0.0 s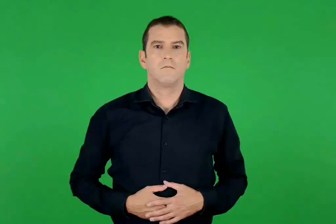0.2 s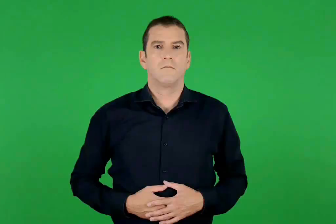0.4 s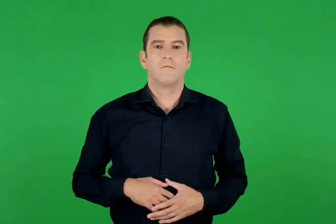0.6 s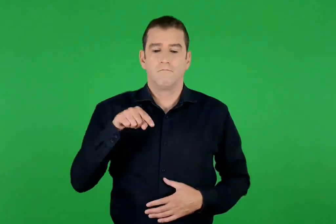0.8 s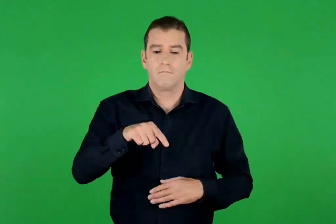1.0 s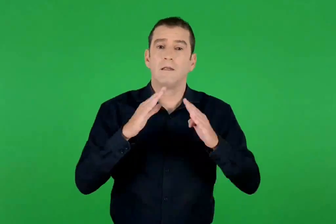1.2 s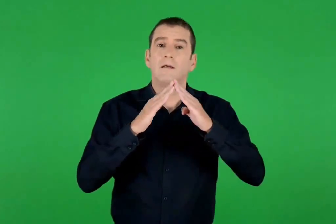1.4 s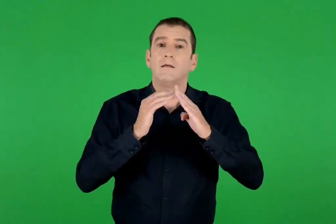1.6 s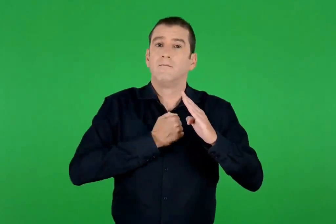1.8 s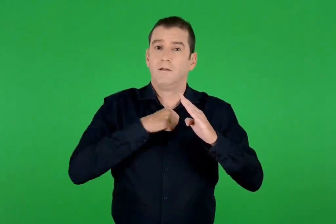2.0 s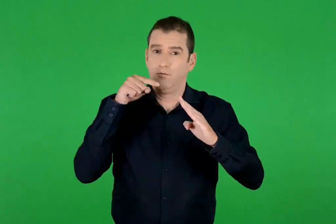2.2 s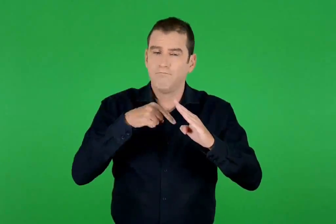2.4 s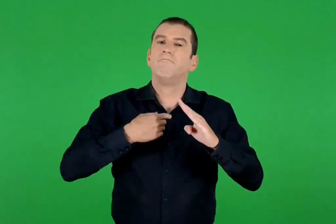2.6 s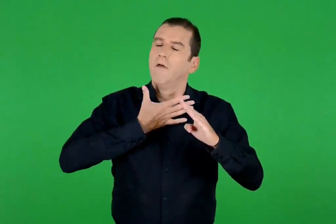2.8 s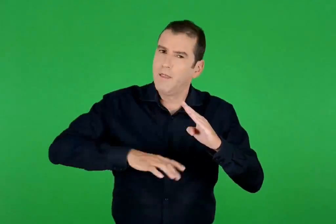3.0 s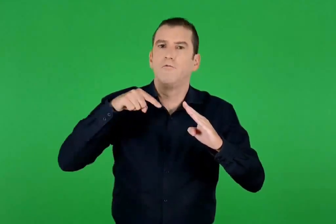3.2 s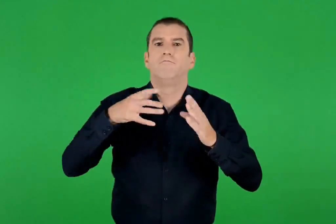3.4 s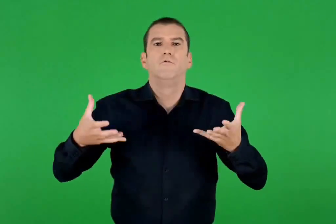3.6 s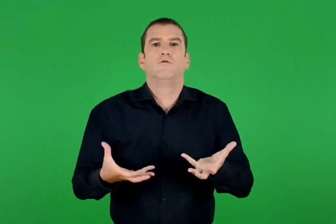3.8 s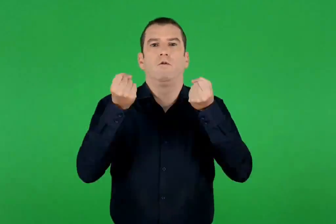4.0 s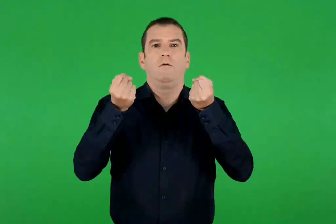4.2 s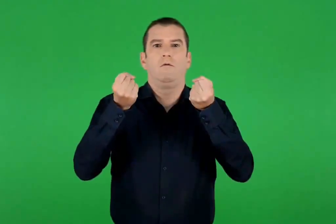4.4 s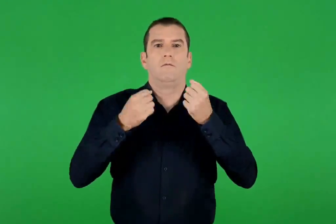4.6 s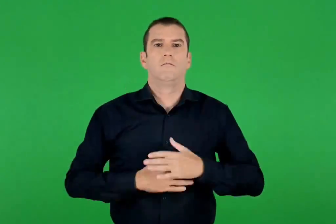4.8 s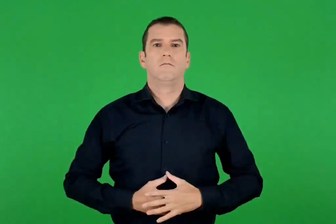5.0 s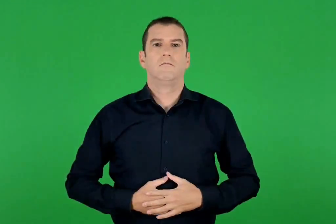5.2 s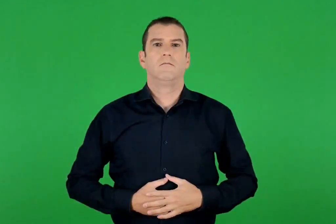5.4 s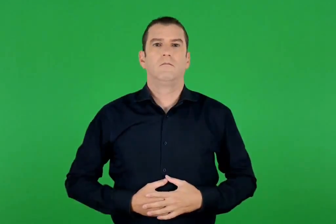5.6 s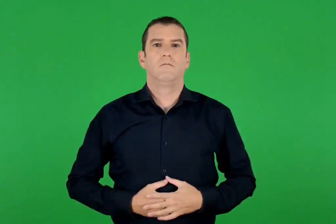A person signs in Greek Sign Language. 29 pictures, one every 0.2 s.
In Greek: θέλω το σπιτικό μου να σωθεί
